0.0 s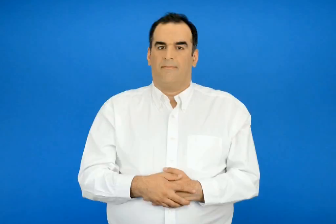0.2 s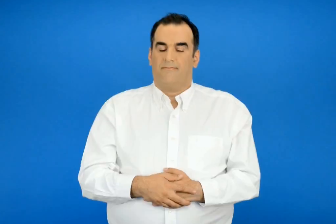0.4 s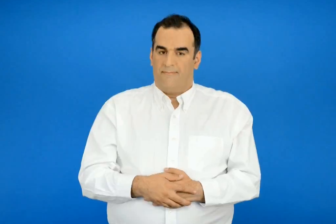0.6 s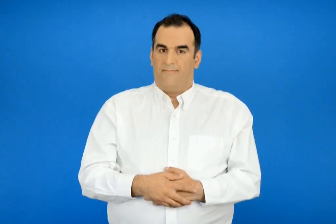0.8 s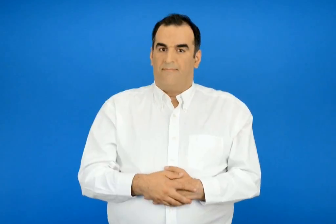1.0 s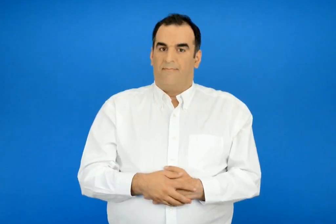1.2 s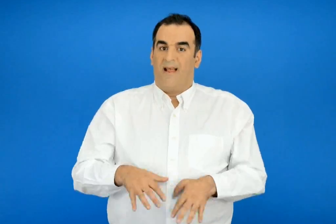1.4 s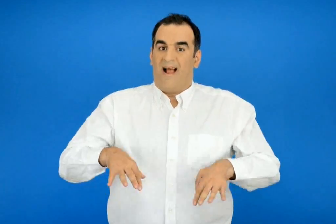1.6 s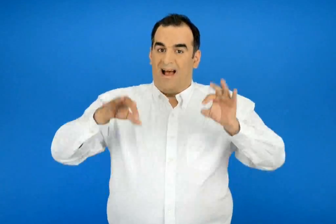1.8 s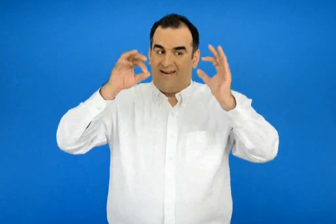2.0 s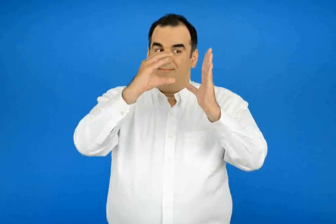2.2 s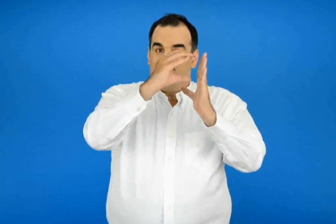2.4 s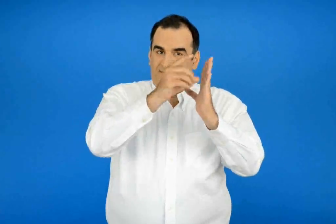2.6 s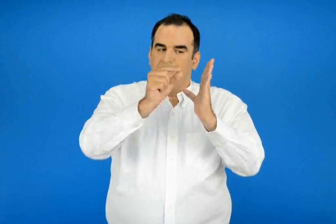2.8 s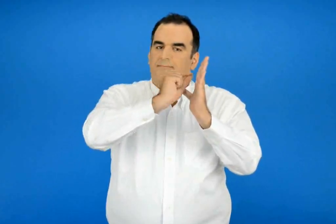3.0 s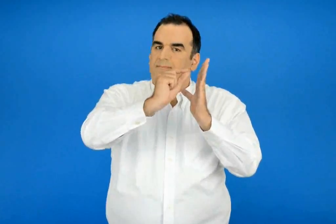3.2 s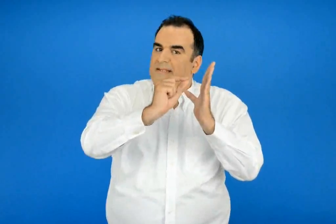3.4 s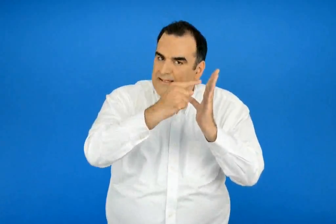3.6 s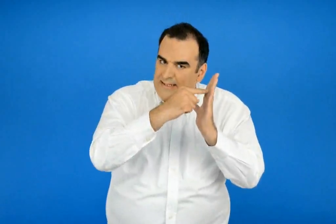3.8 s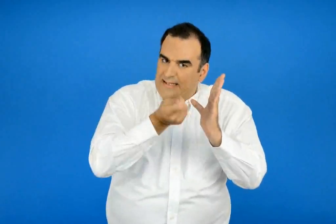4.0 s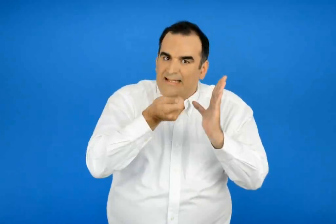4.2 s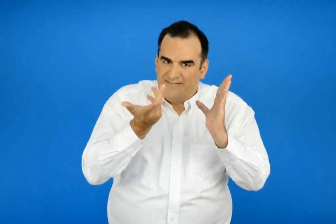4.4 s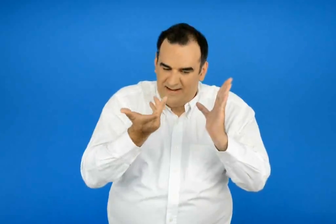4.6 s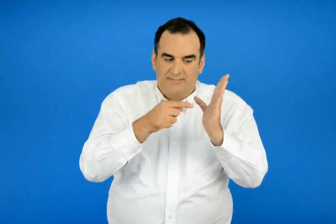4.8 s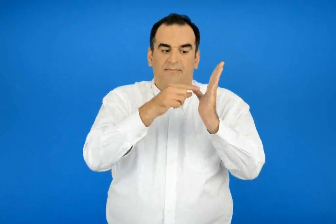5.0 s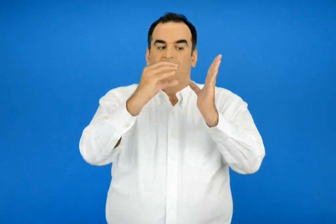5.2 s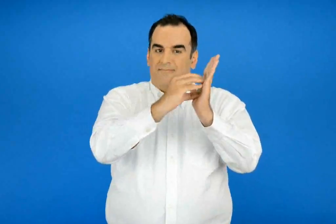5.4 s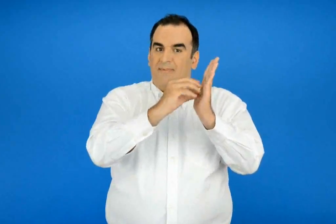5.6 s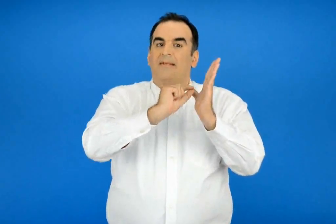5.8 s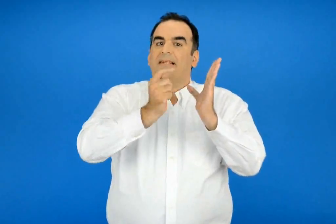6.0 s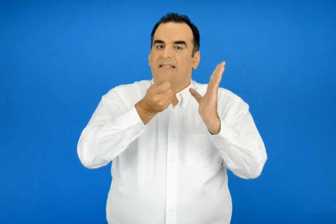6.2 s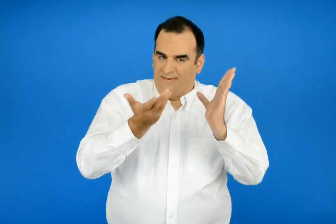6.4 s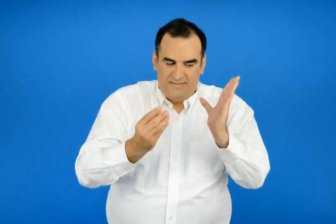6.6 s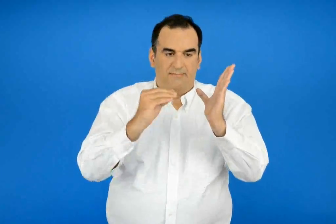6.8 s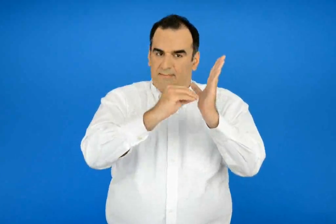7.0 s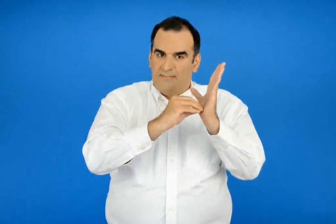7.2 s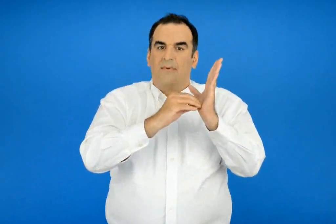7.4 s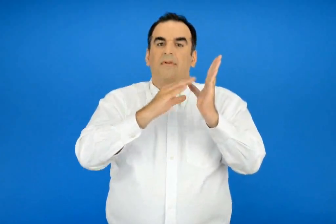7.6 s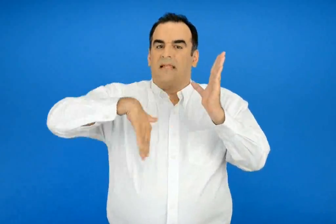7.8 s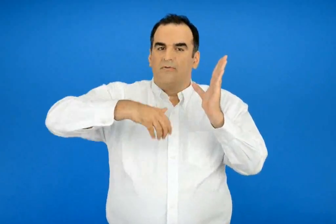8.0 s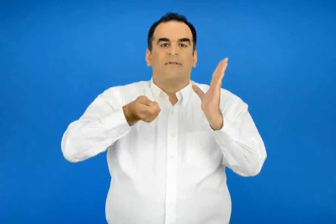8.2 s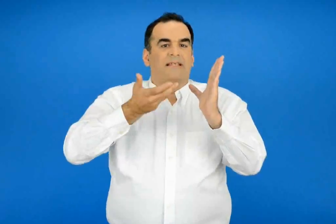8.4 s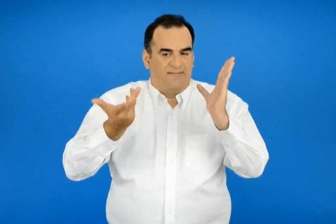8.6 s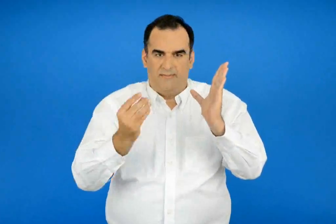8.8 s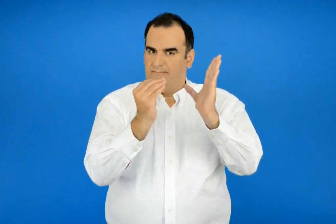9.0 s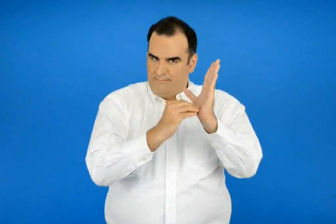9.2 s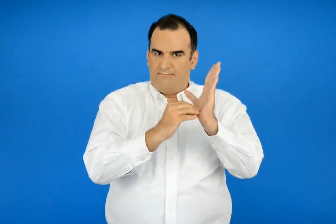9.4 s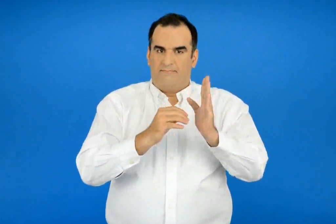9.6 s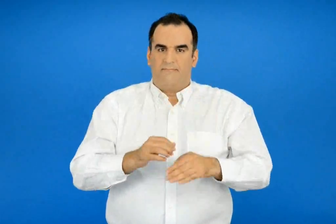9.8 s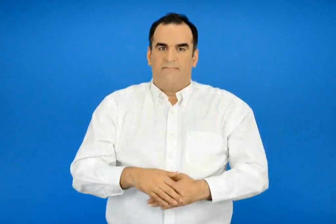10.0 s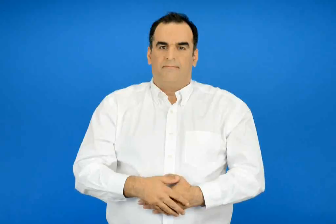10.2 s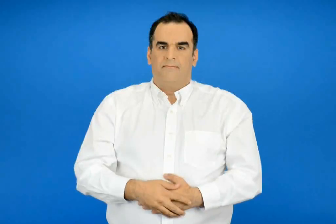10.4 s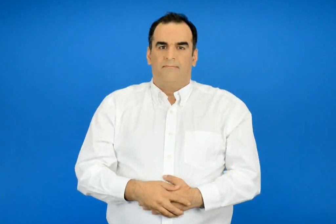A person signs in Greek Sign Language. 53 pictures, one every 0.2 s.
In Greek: αυτό που συμβαίνει στην αρχή αυτό που συμβαίνει στη μέση και αυτό που συμβαίνει στο τέλος
